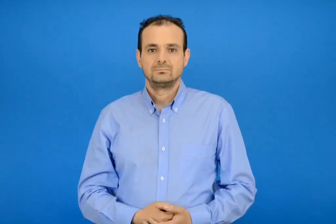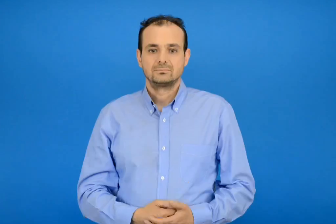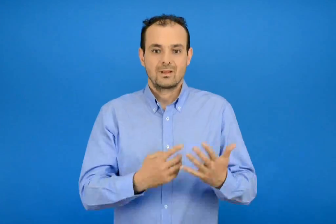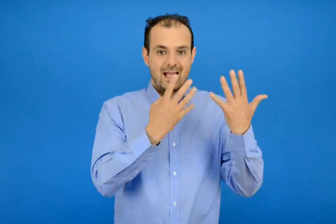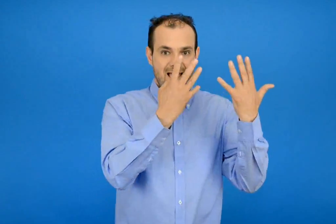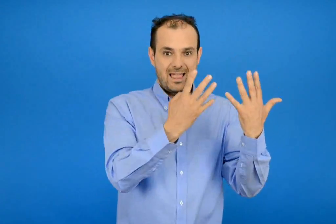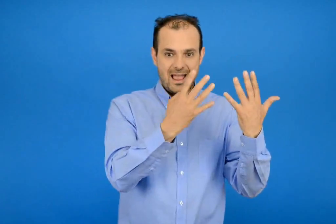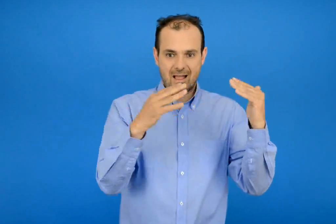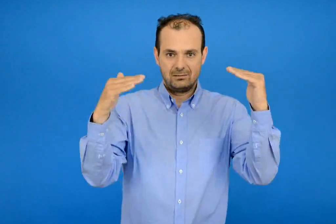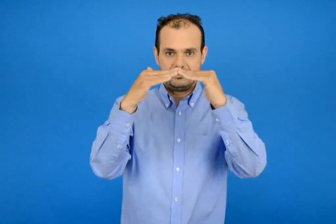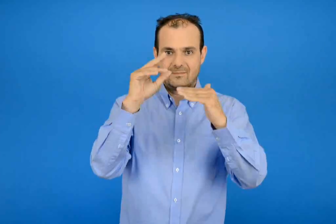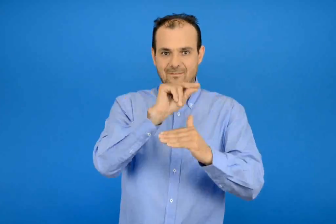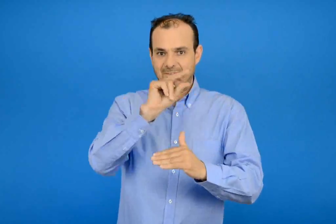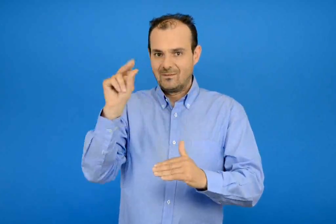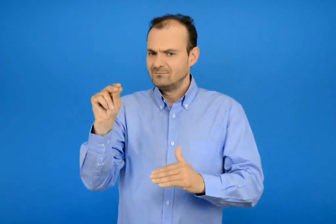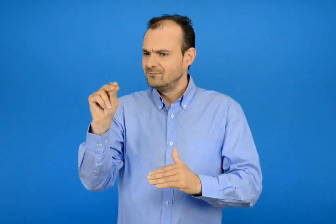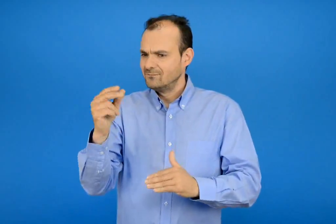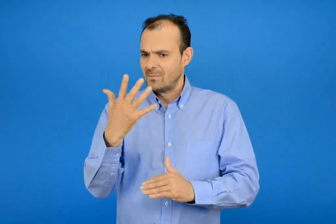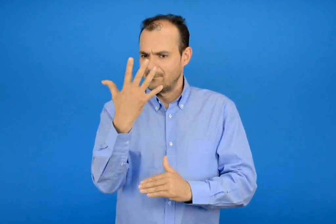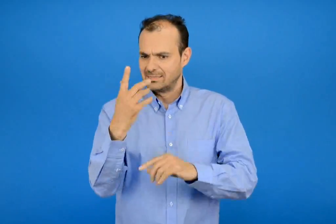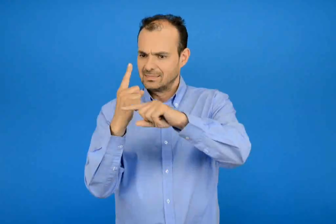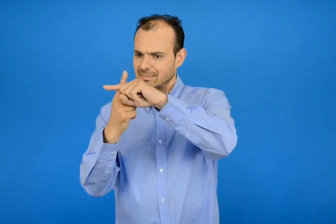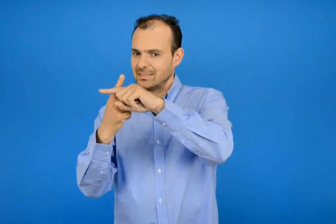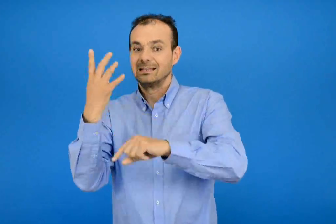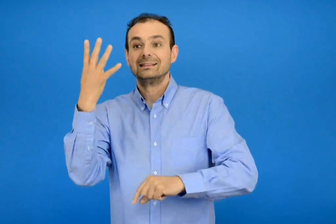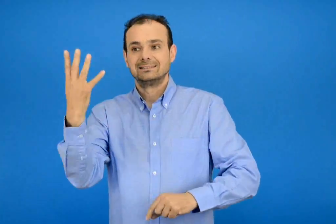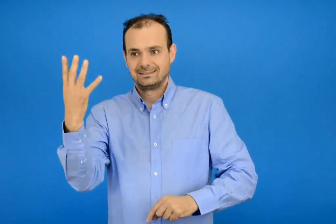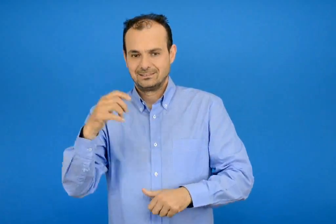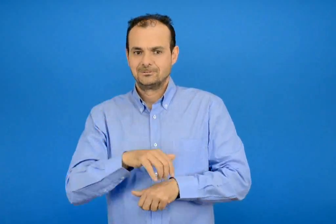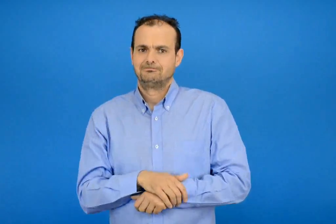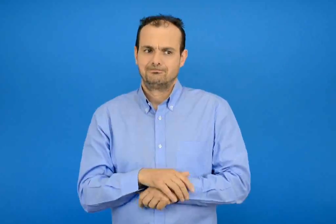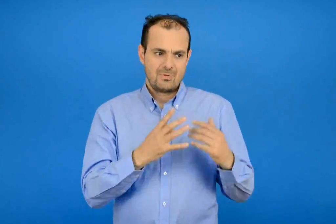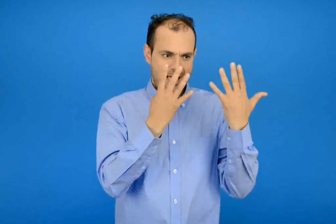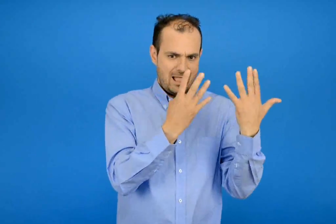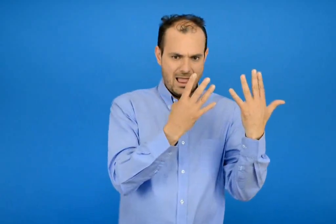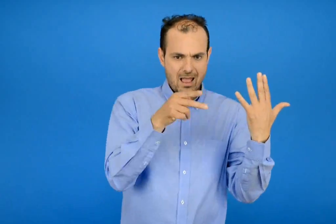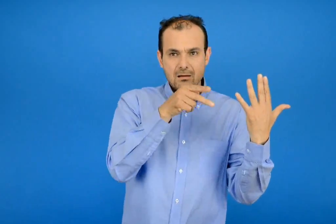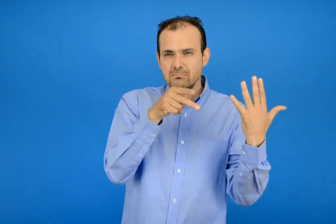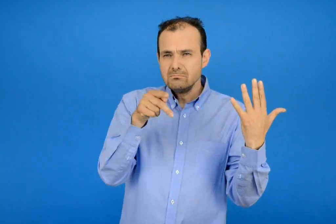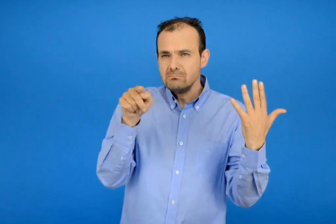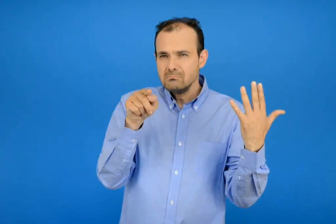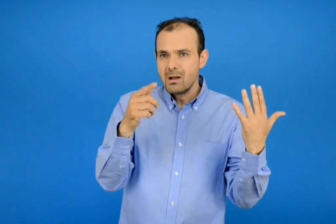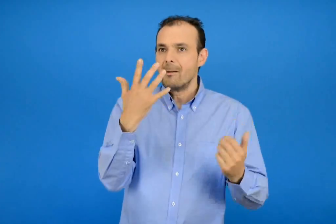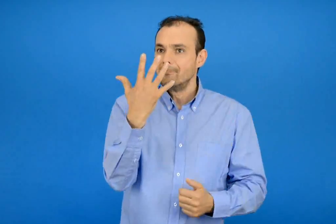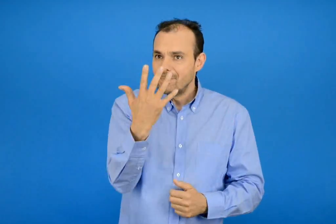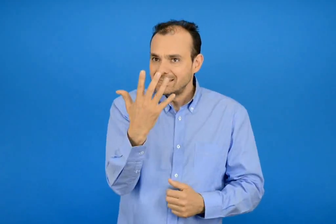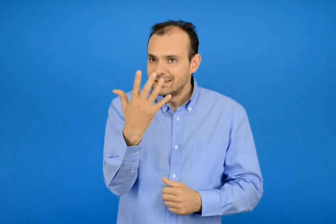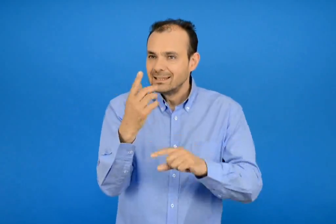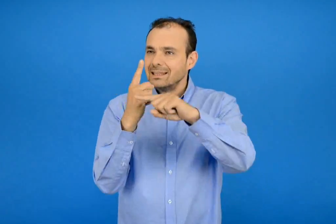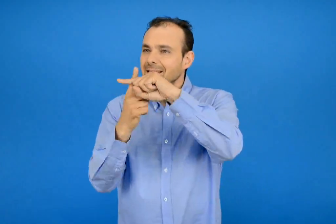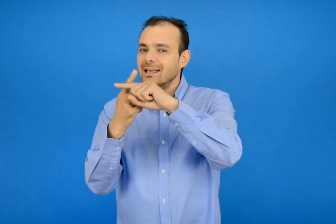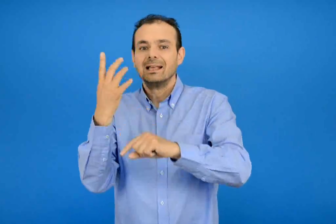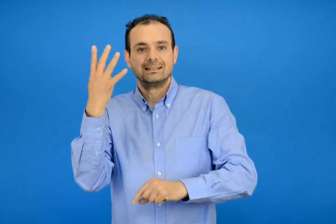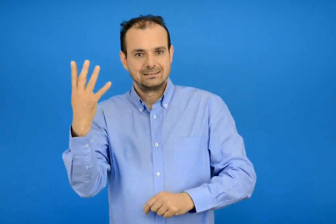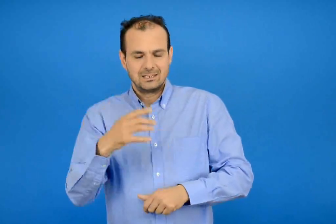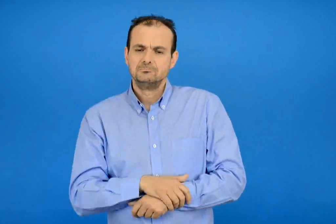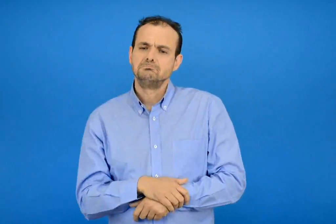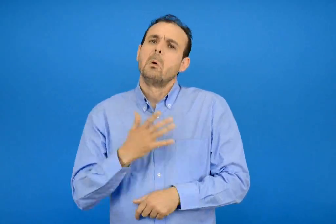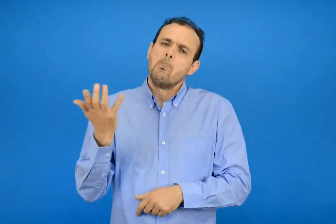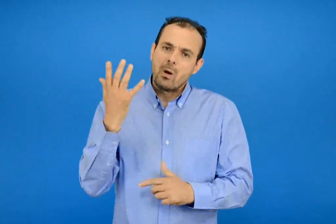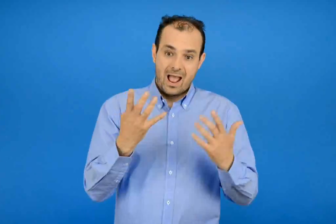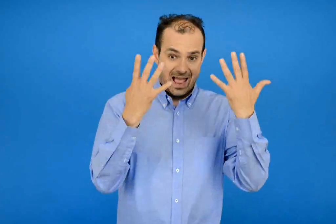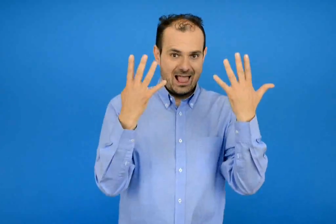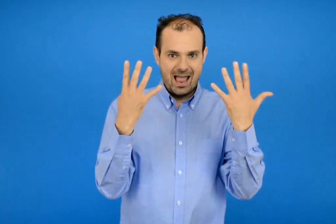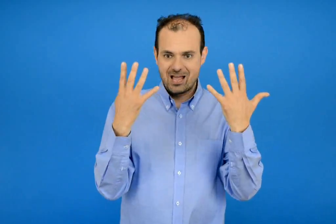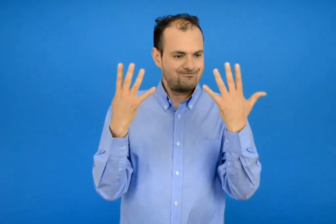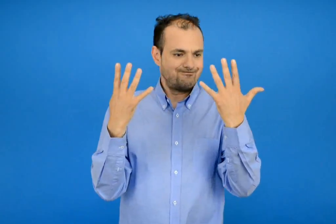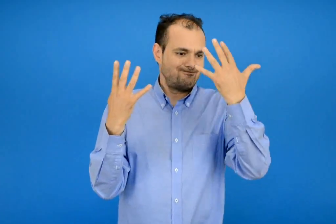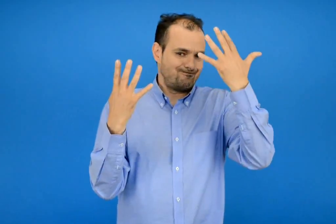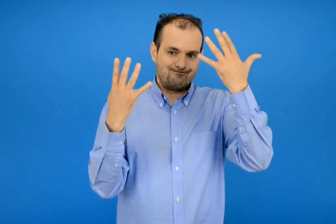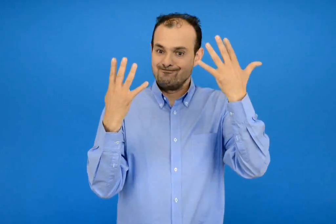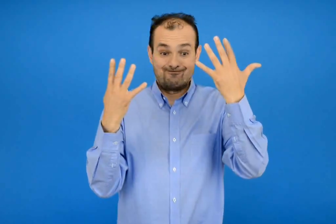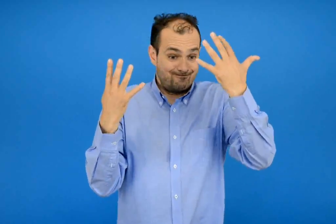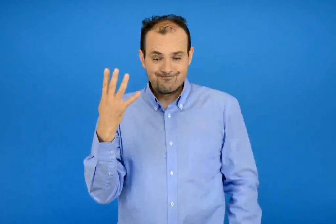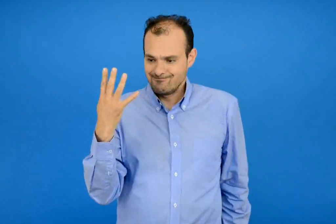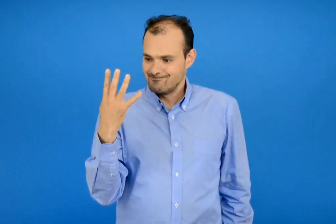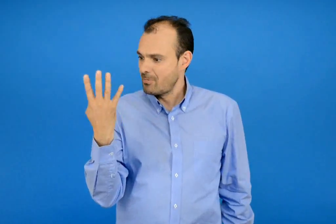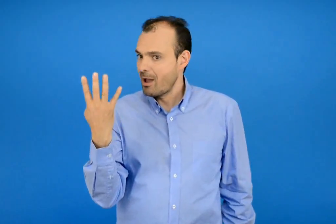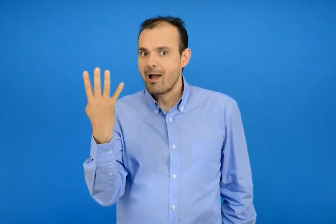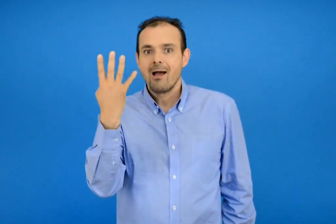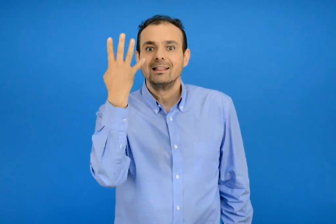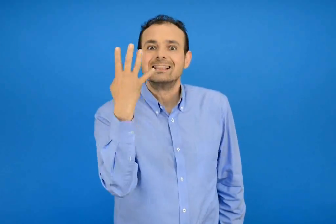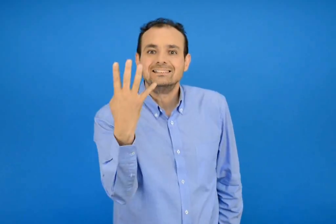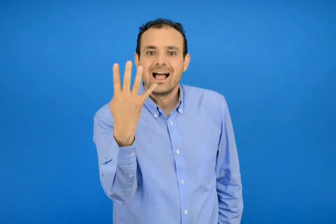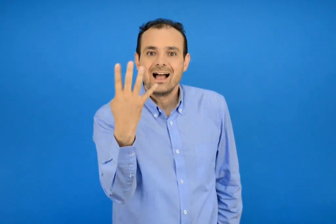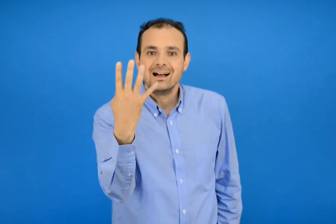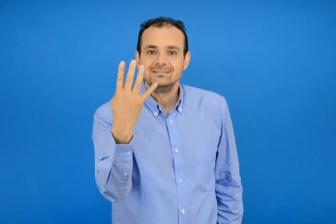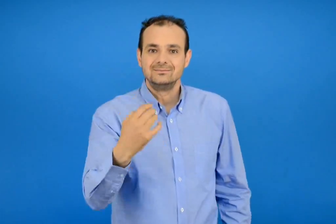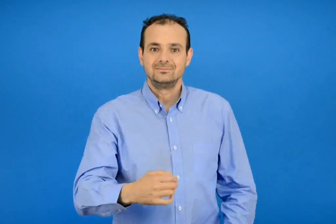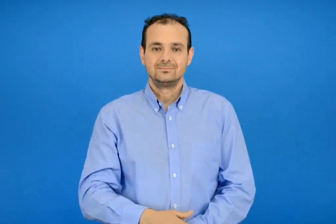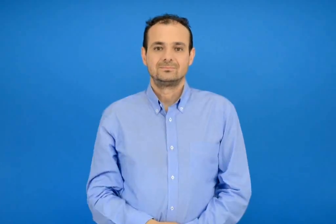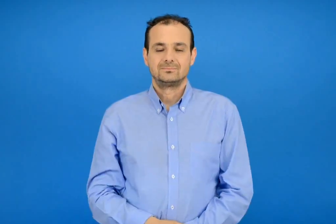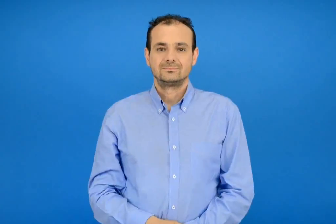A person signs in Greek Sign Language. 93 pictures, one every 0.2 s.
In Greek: το 9 είναι ίσο με 5 + 4 9 = 5 + 4 αν βγάλω από τα 9 τα 5 μένουν 4
